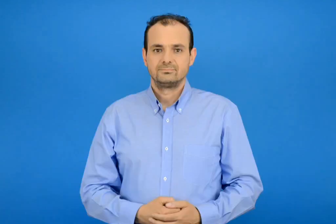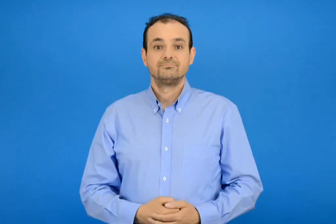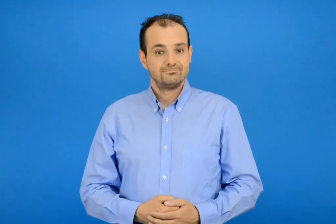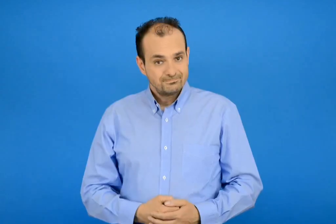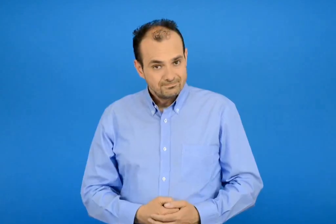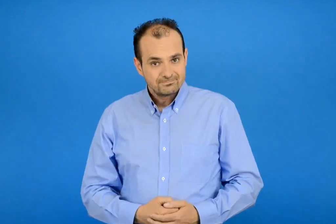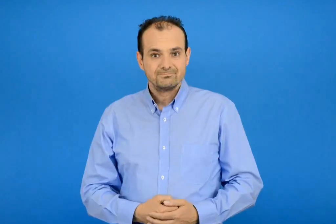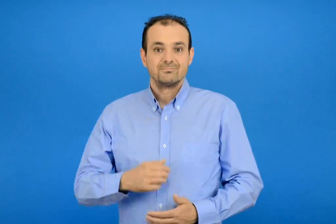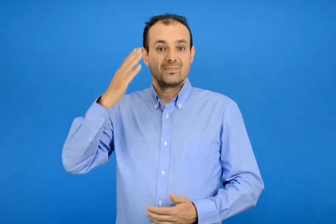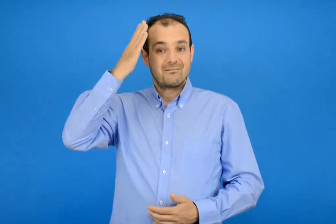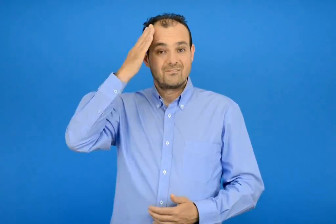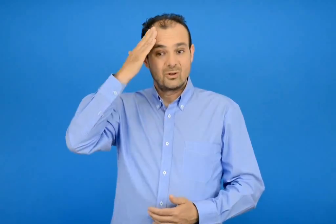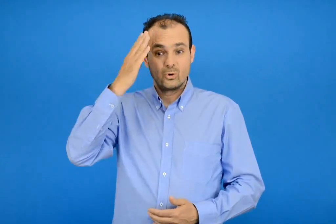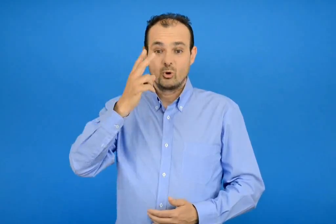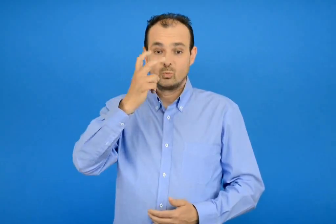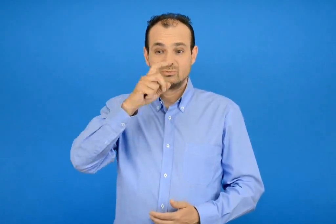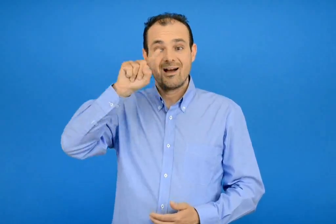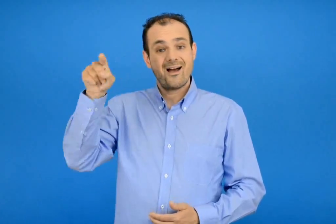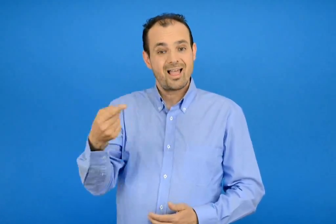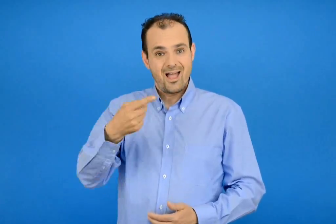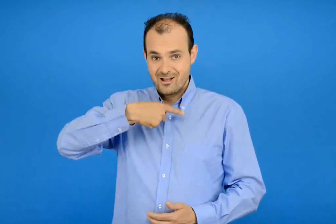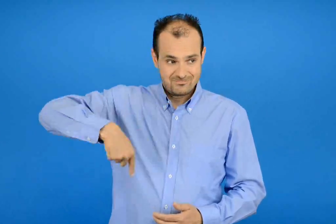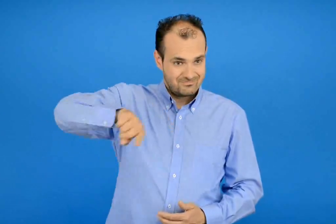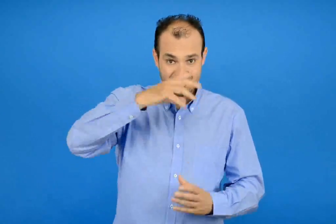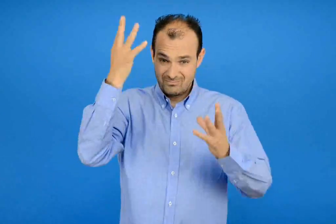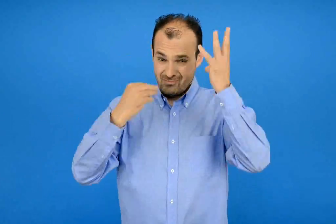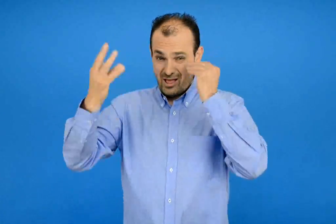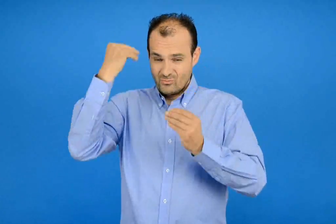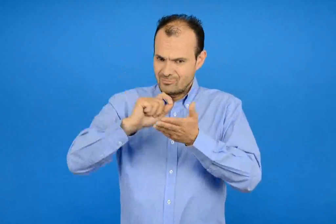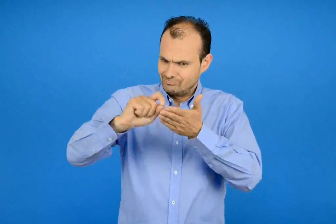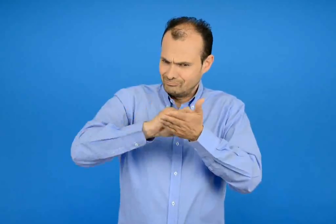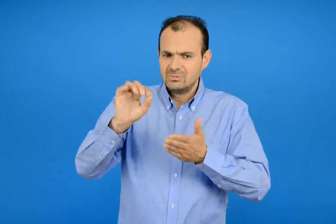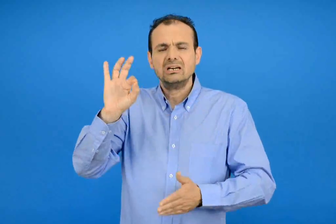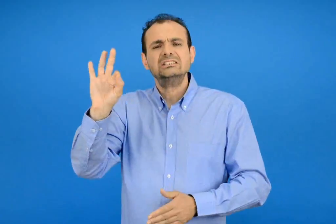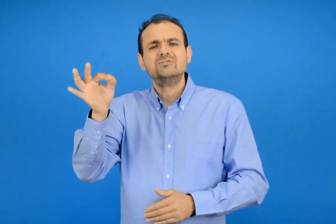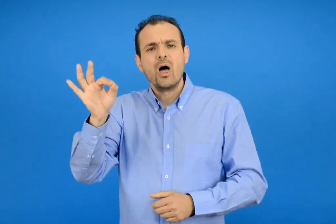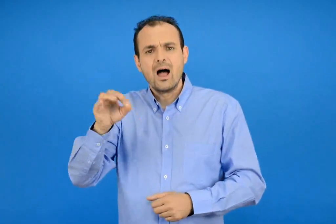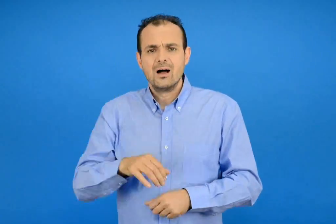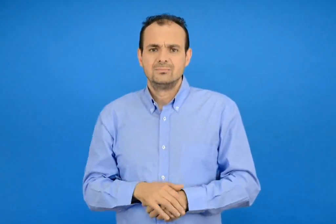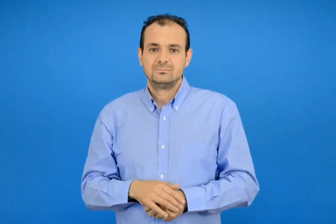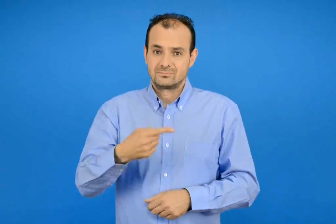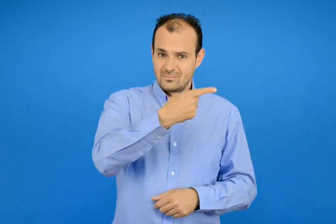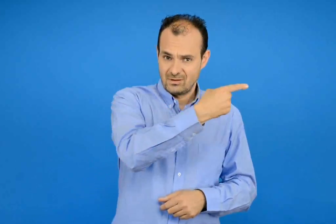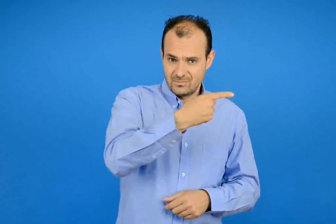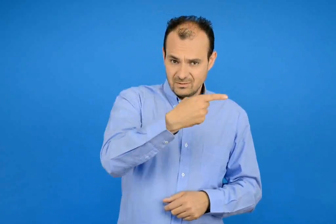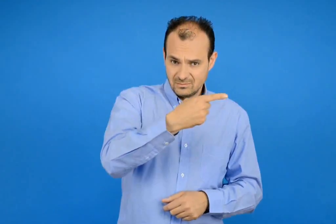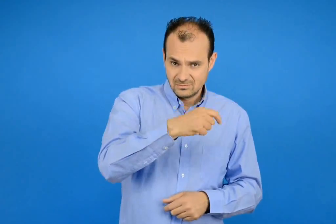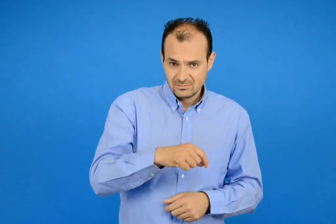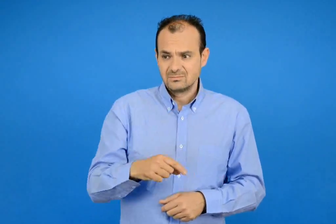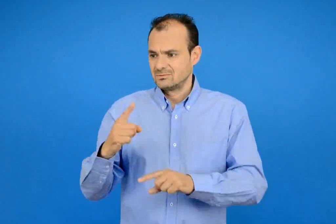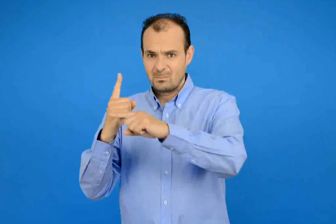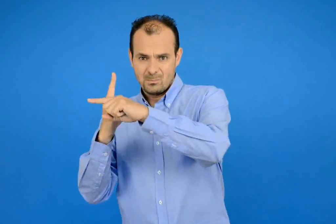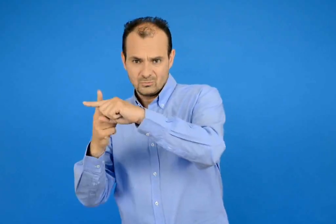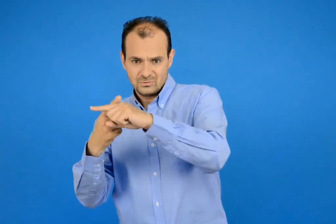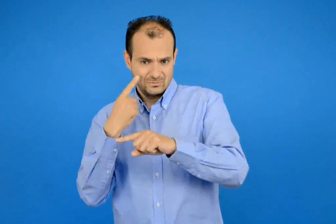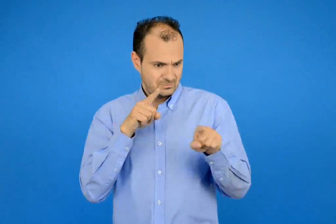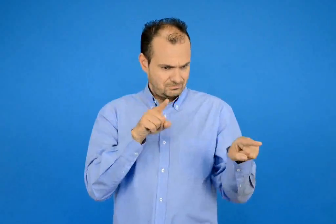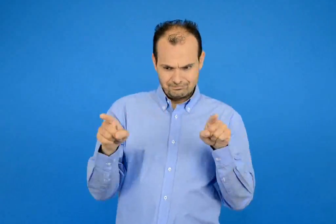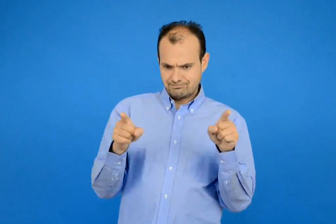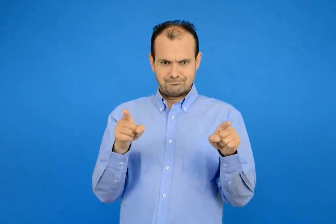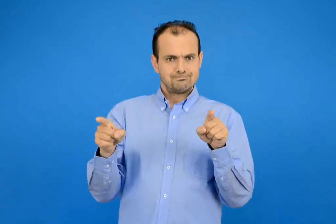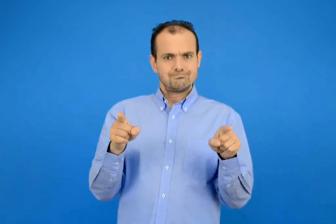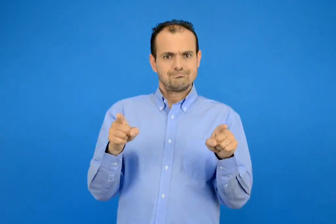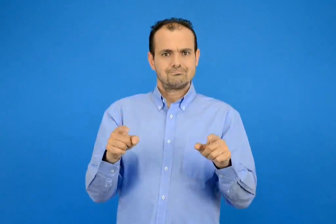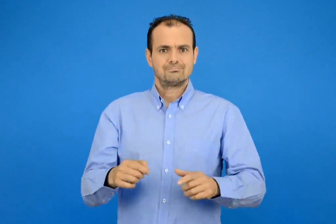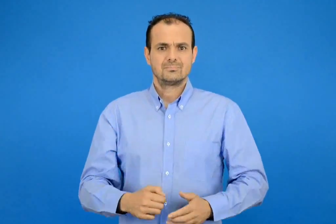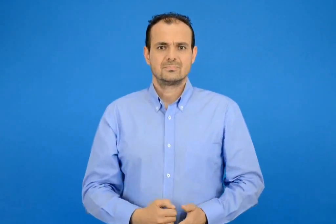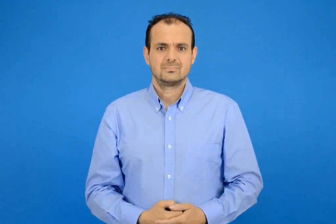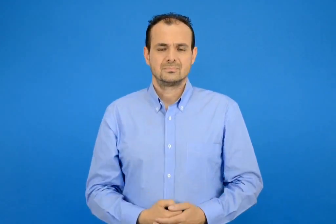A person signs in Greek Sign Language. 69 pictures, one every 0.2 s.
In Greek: κατόπιν στο κεφάλαιο 29 θα μάθουμε να γράφουμε με σύμβολα την αφαίρεση και να τη διακρίνουμε από την πρόσθεση
